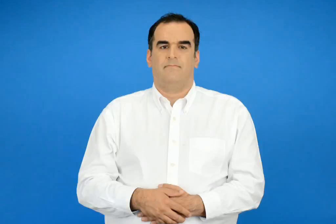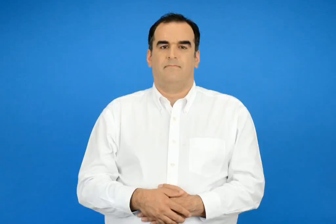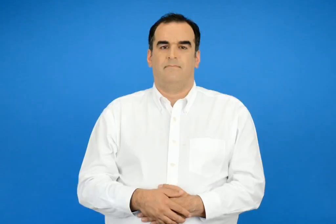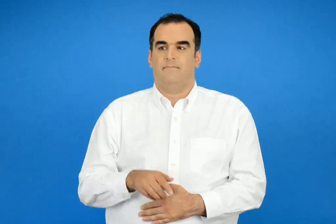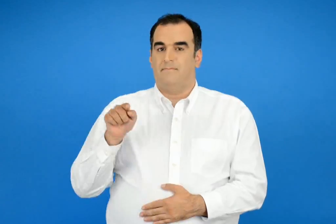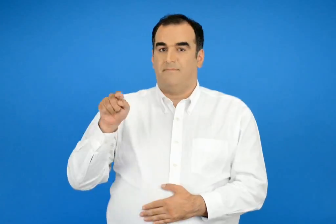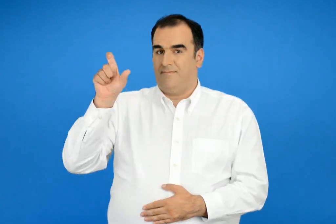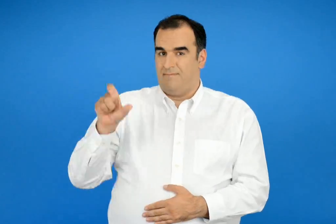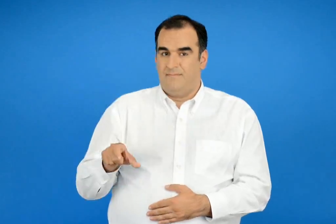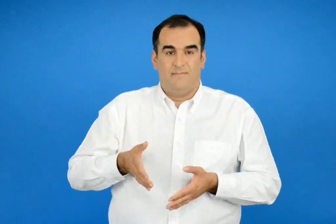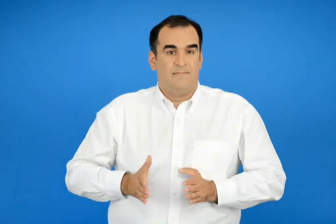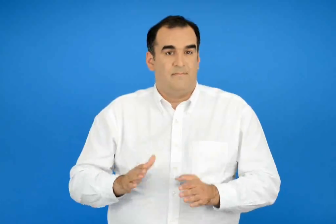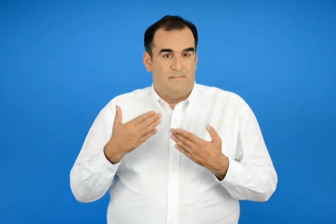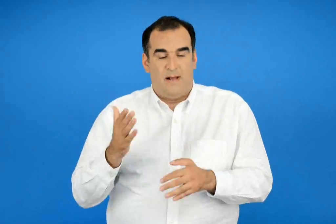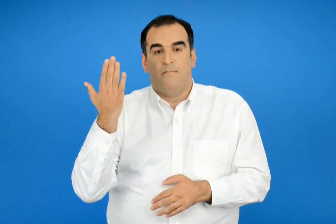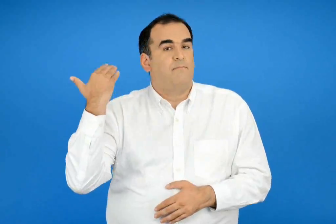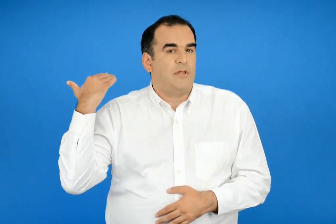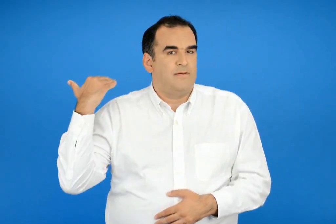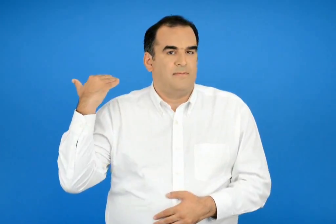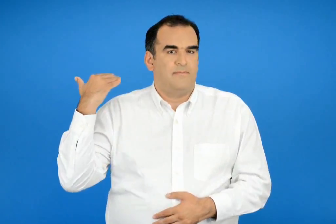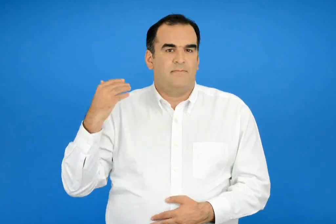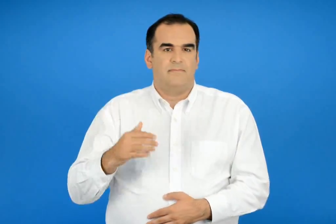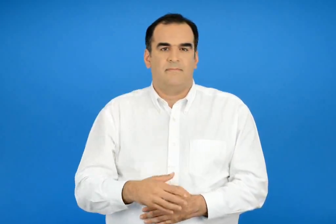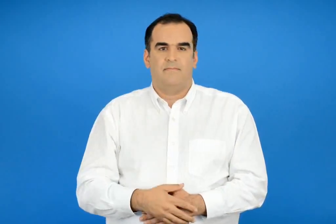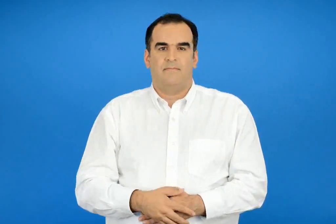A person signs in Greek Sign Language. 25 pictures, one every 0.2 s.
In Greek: ποτέ γεννήθηκε ;
